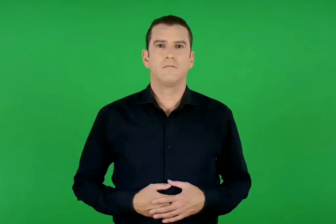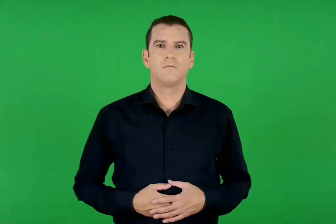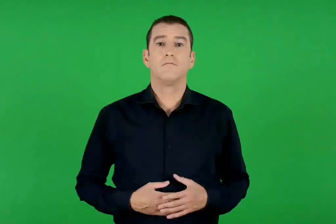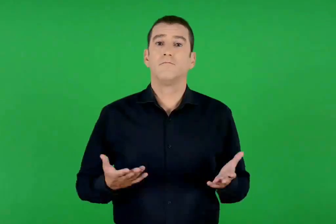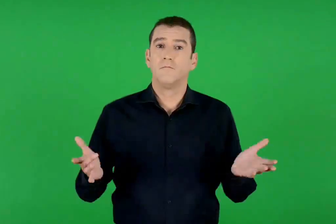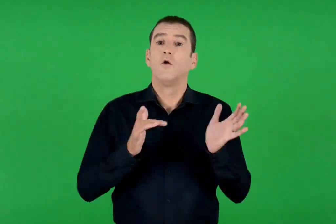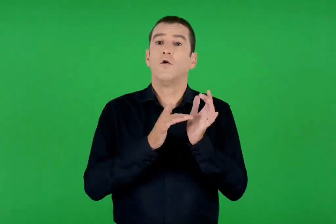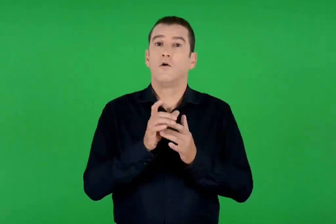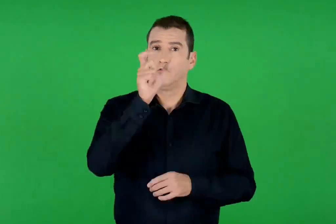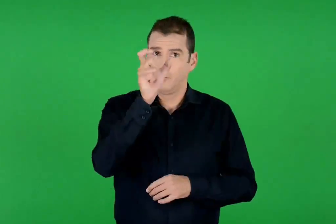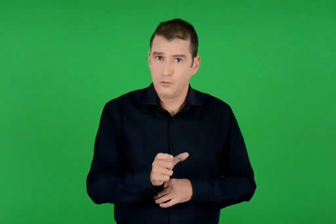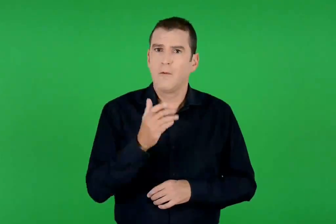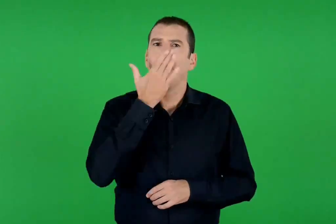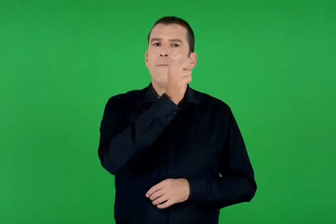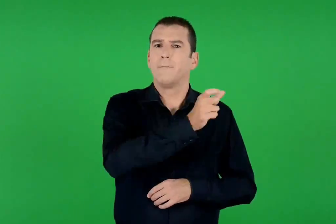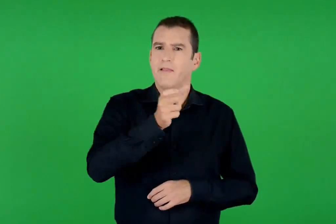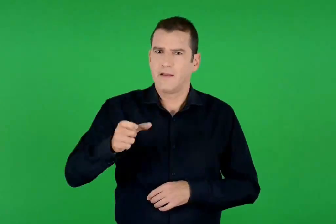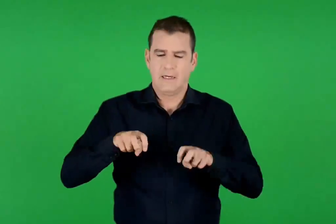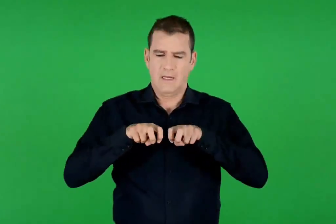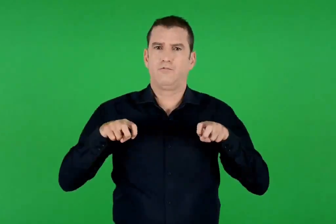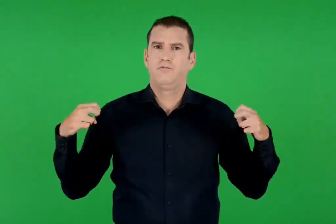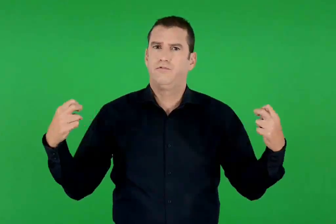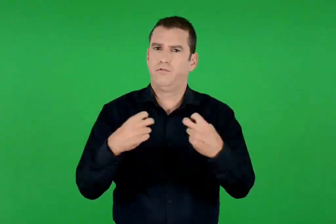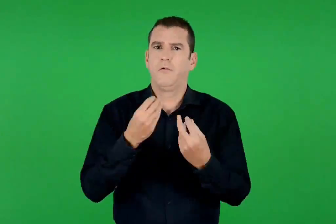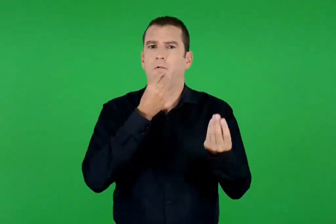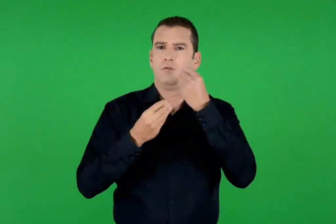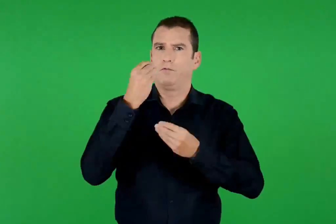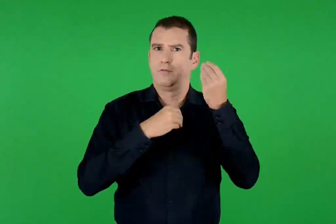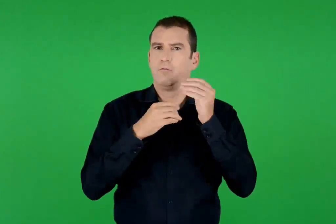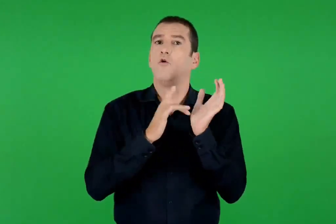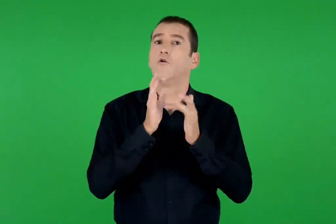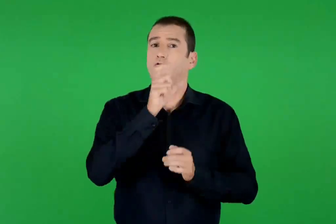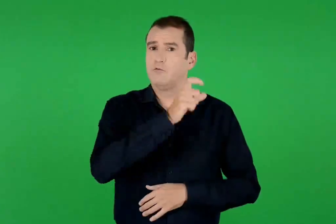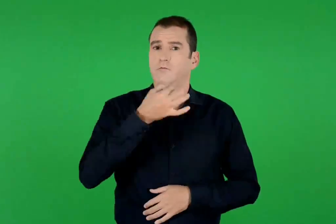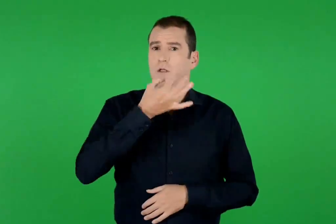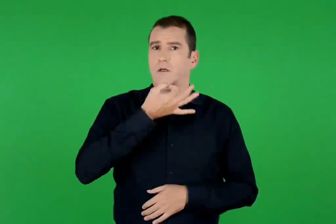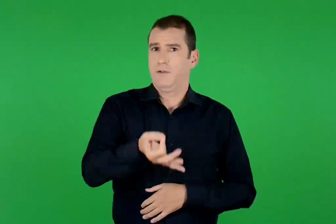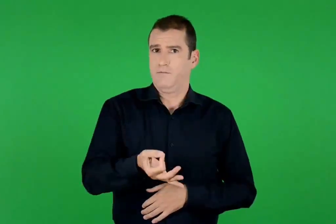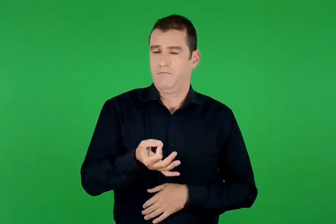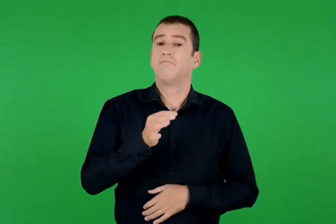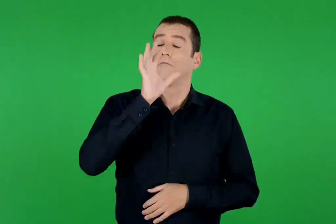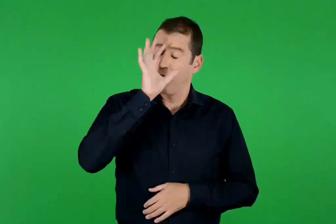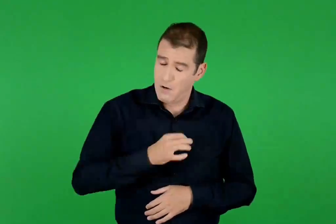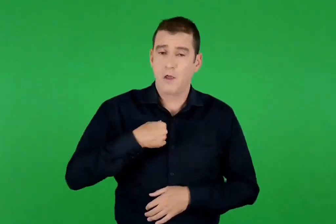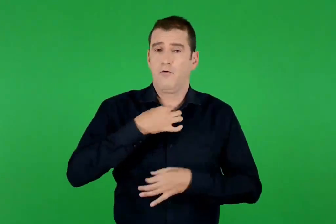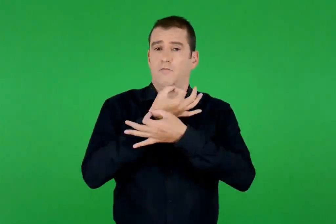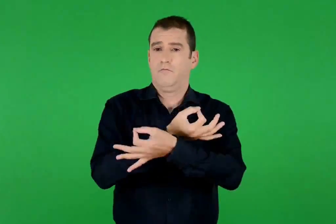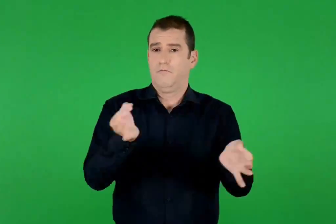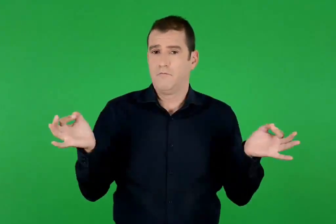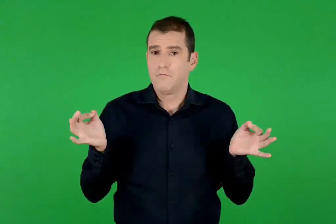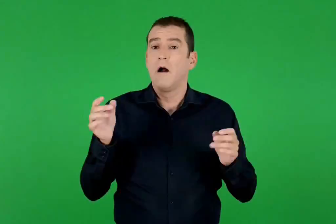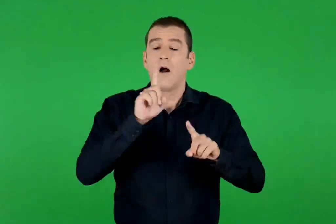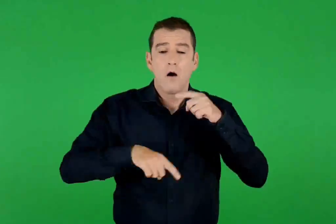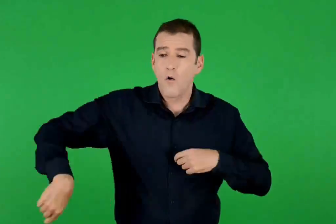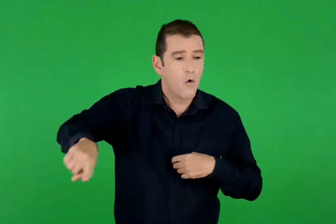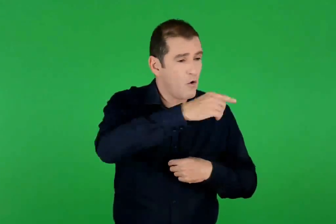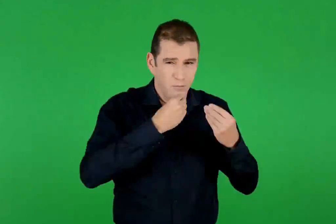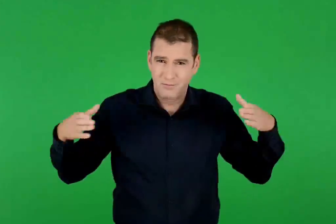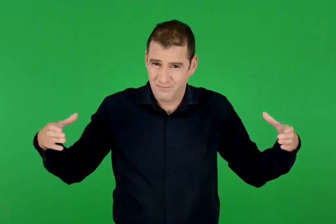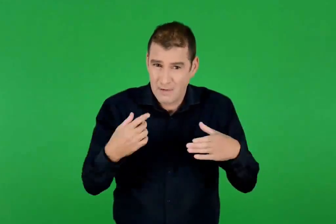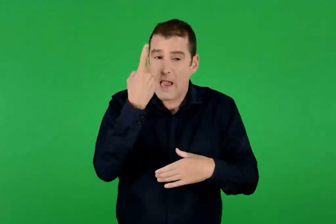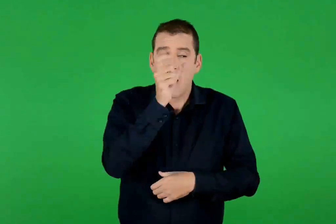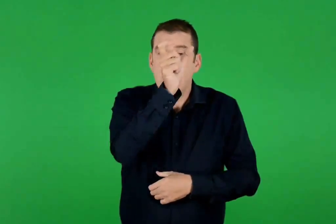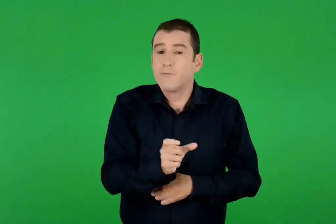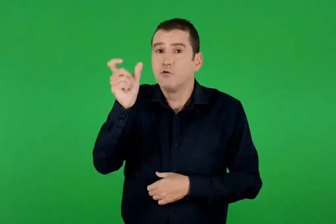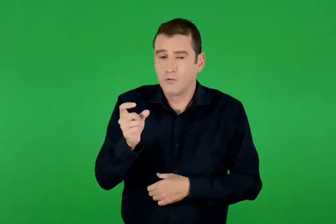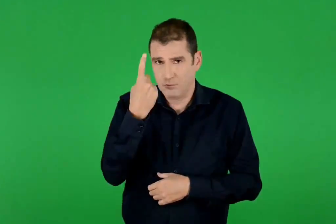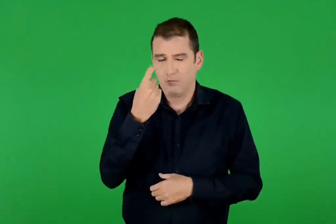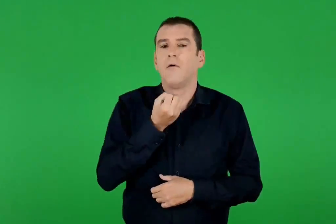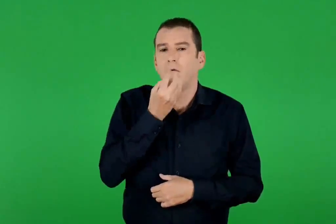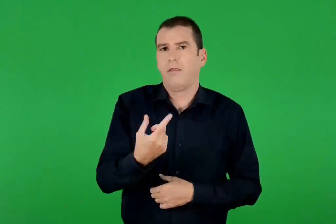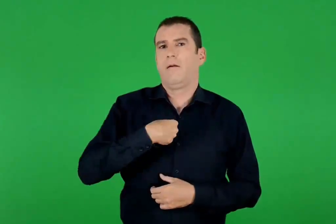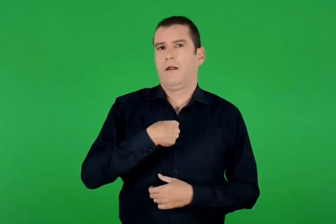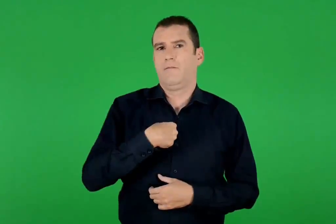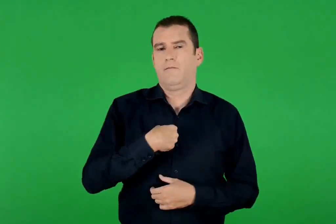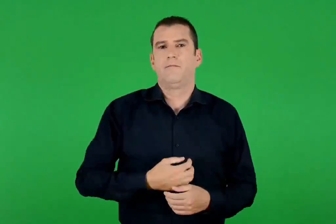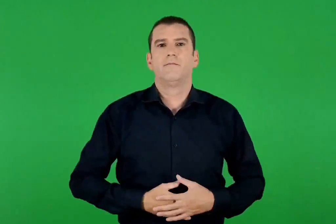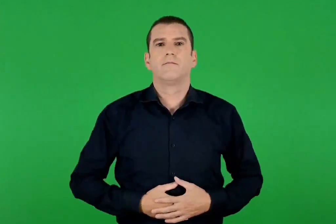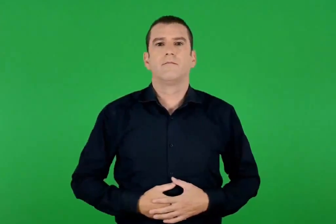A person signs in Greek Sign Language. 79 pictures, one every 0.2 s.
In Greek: ενώ ο ιησούς και οι μαθητές του ήταν στο τραπέζι και έτρωγαν , είπε ο ιησούς αλήθεια σας λέω πως κάποιος από σας που τρώει μαζί μου θα με προδώσει
